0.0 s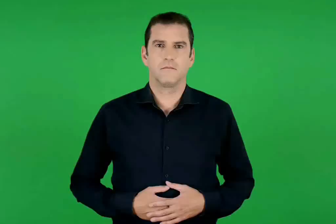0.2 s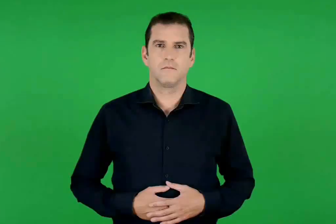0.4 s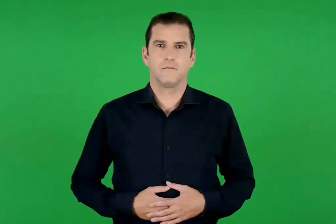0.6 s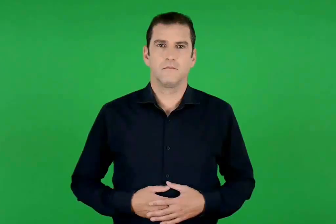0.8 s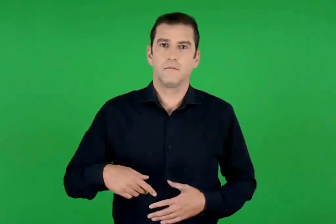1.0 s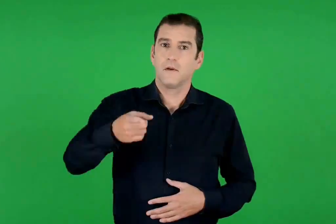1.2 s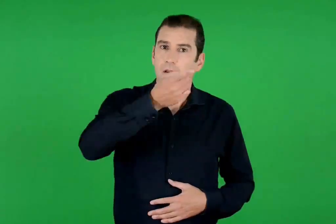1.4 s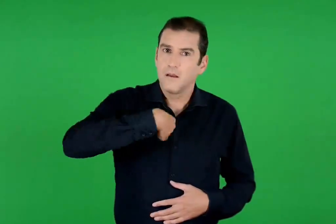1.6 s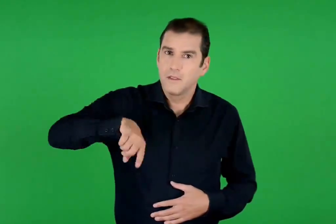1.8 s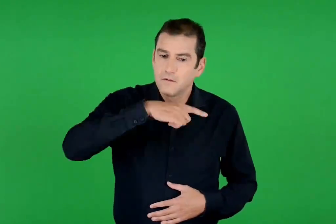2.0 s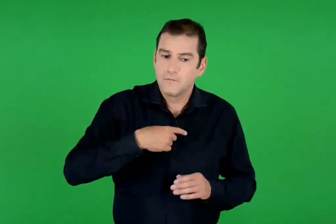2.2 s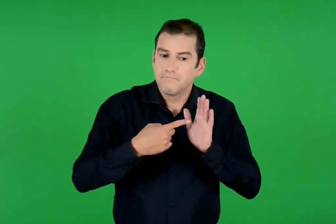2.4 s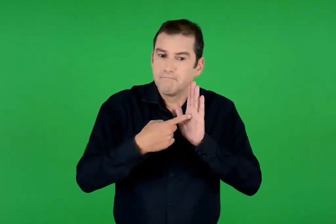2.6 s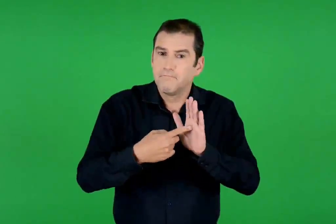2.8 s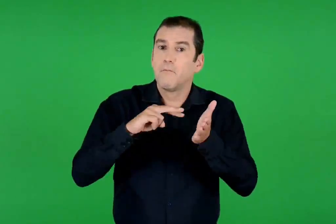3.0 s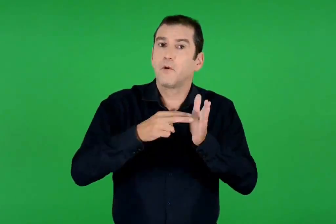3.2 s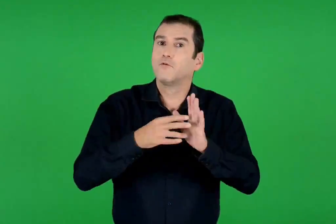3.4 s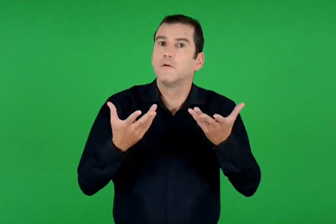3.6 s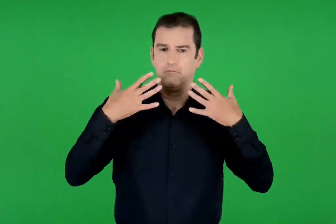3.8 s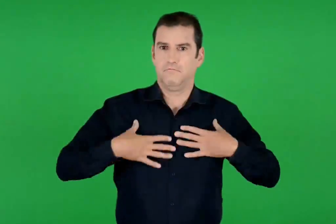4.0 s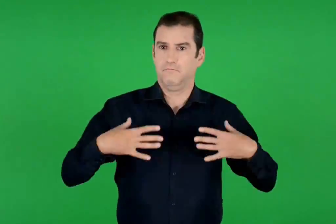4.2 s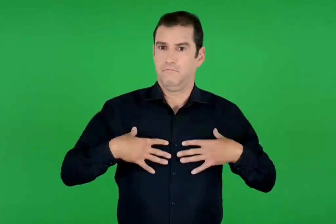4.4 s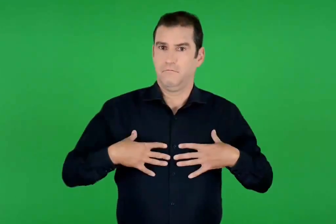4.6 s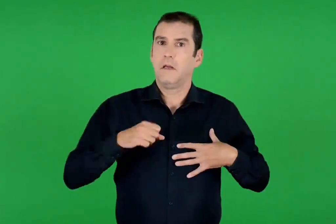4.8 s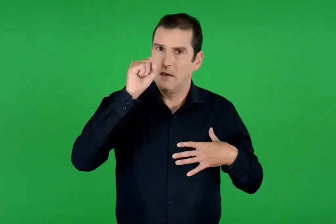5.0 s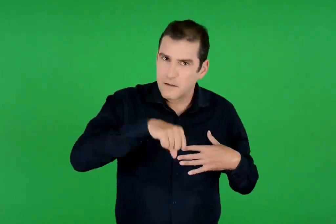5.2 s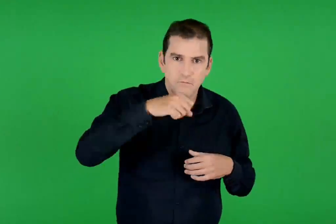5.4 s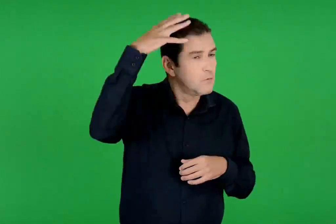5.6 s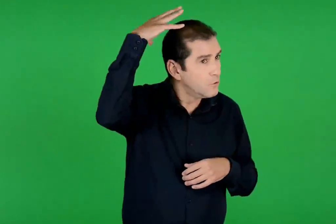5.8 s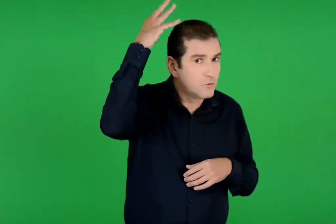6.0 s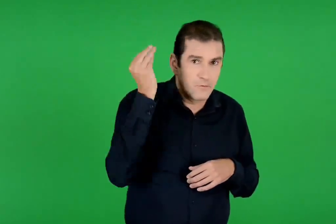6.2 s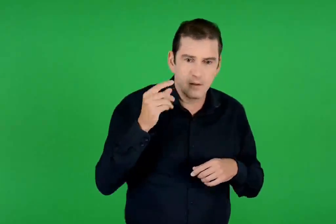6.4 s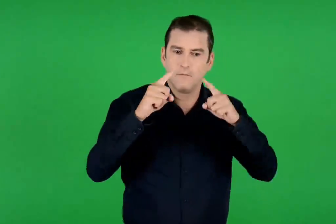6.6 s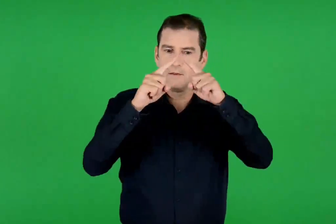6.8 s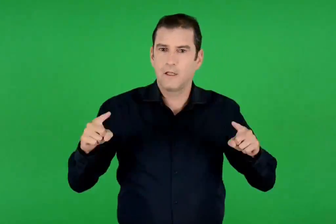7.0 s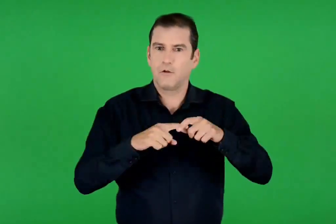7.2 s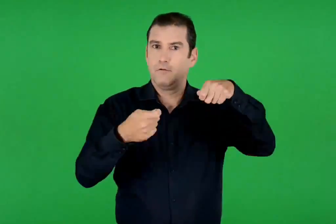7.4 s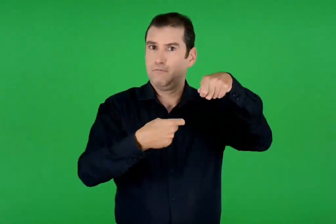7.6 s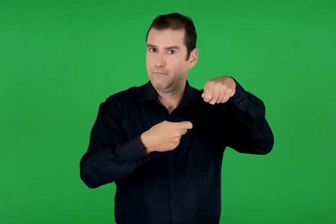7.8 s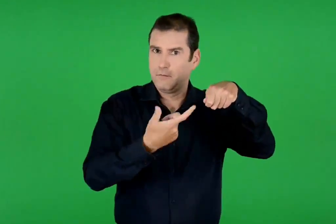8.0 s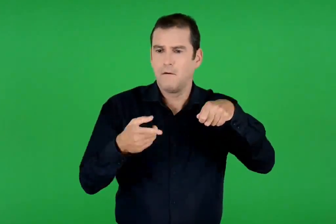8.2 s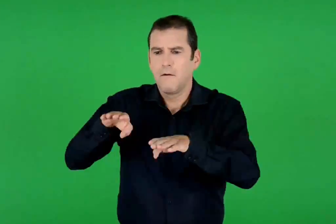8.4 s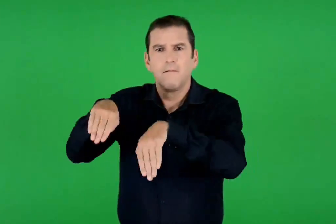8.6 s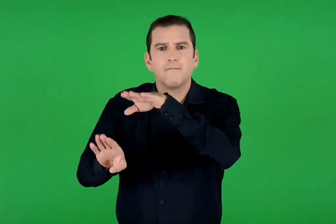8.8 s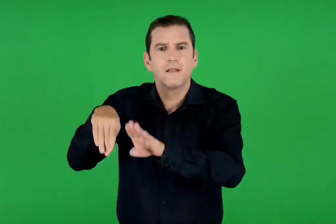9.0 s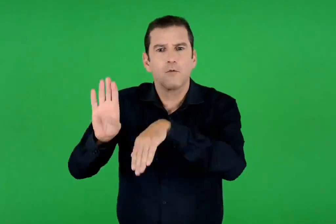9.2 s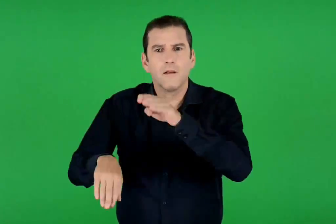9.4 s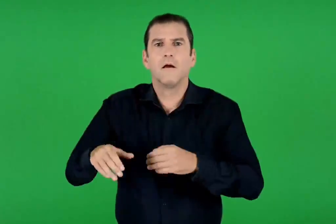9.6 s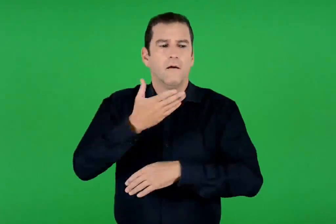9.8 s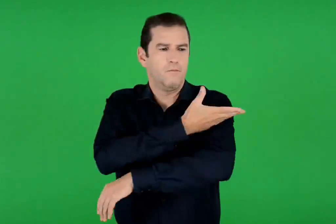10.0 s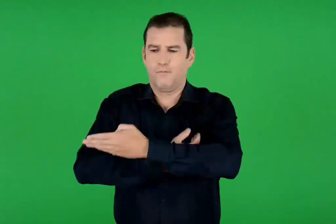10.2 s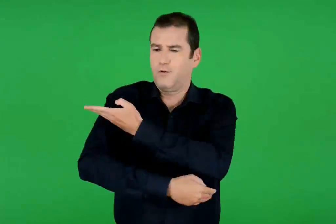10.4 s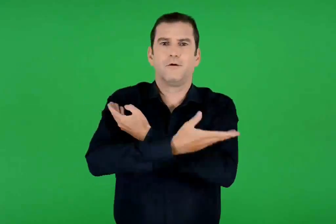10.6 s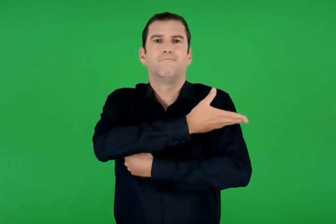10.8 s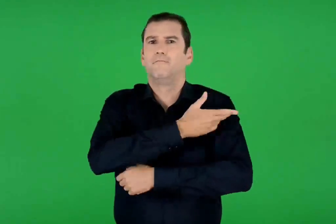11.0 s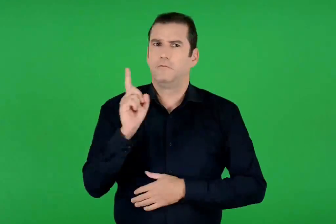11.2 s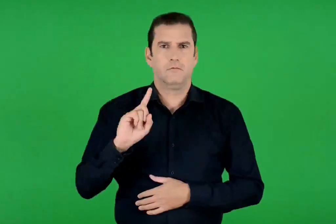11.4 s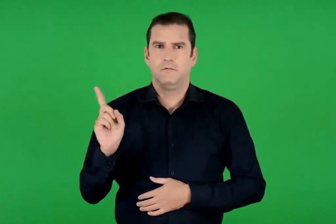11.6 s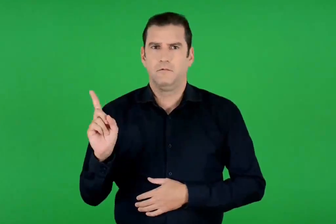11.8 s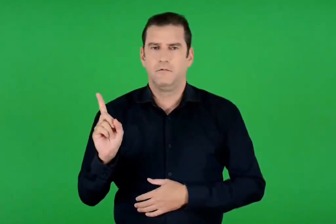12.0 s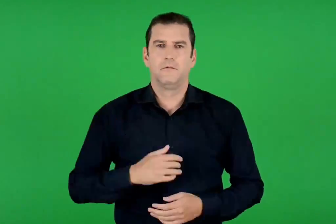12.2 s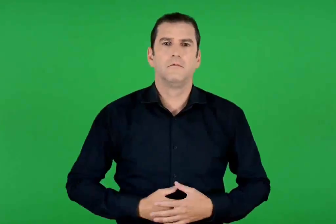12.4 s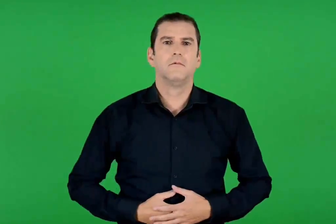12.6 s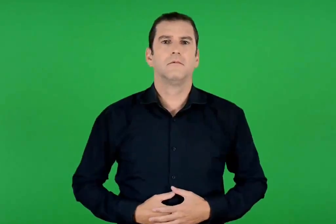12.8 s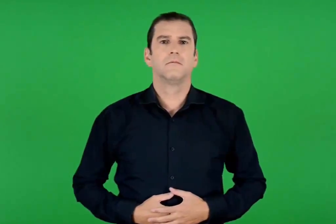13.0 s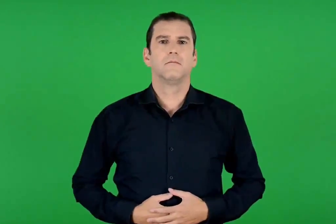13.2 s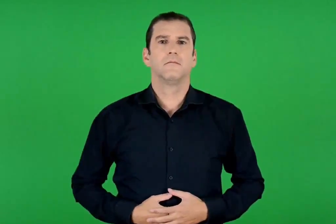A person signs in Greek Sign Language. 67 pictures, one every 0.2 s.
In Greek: δίνουμε προσοχή και στην παρουσίαση ναι στα σκουφάκια και στα τρίγωνα , όχι στα βατραχοπέδιλα και τις κοντομάνικες μπλούζες
